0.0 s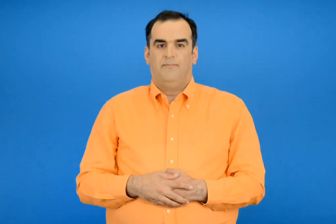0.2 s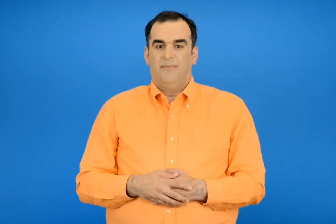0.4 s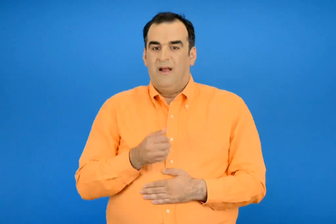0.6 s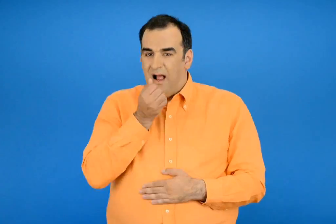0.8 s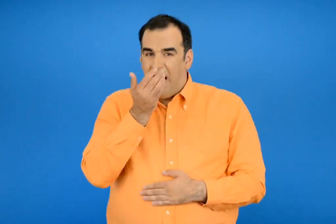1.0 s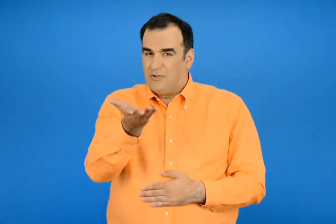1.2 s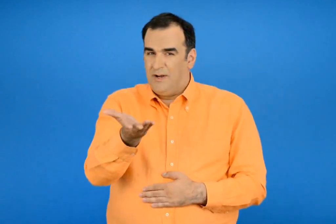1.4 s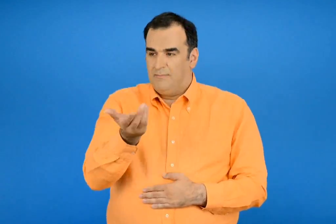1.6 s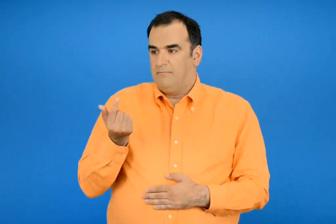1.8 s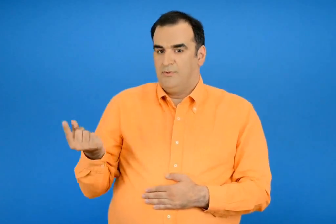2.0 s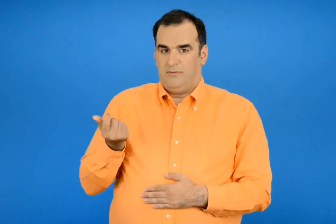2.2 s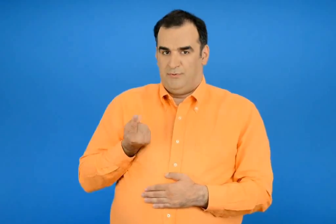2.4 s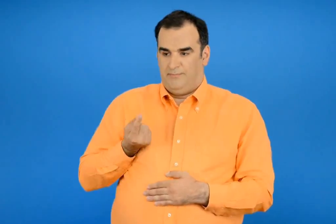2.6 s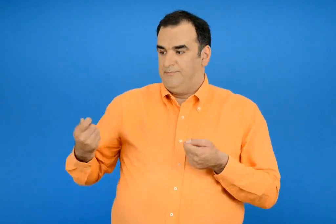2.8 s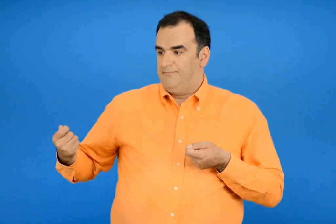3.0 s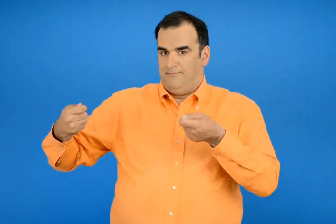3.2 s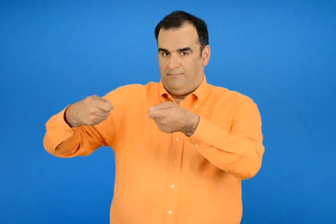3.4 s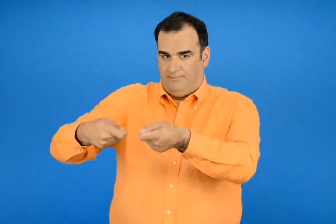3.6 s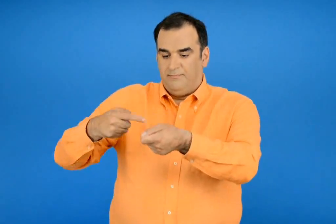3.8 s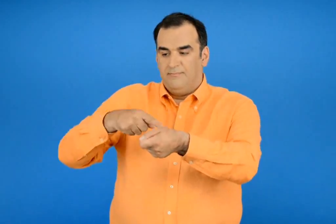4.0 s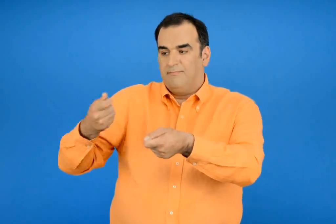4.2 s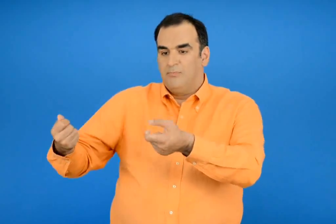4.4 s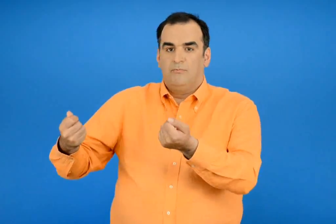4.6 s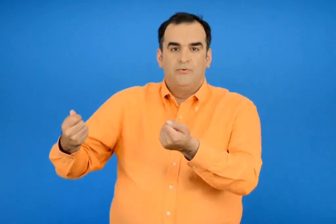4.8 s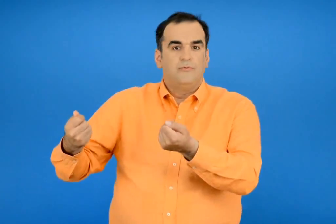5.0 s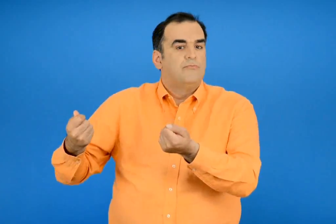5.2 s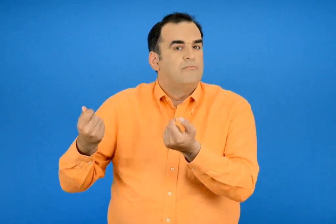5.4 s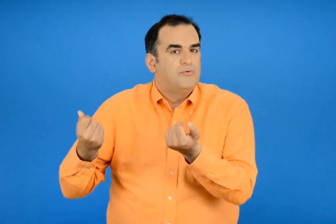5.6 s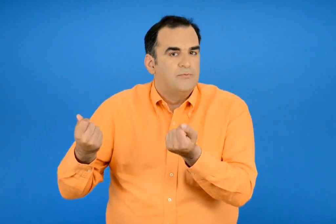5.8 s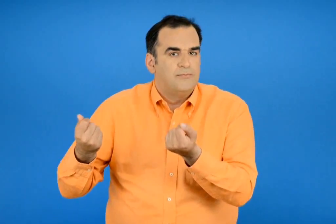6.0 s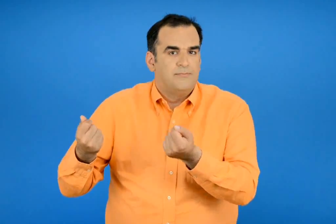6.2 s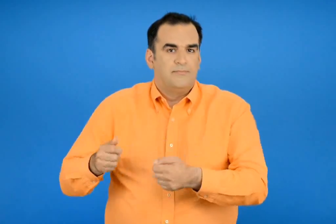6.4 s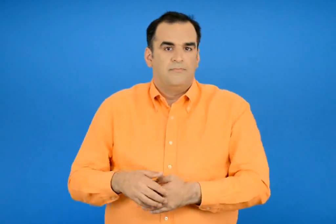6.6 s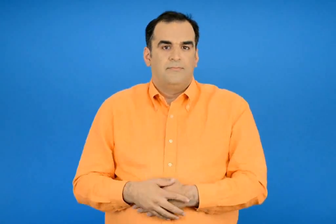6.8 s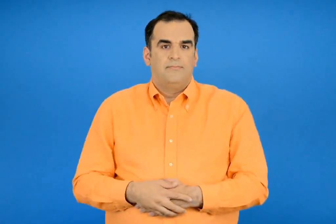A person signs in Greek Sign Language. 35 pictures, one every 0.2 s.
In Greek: μοιράστηκαν στη μέση τα έξοδα ποσά χρήματα έδωσε ο καθένας ;
